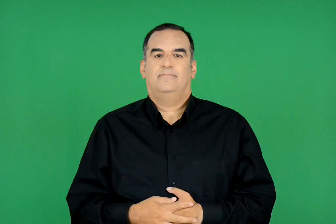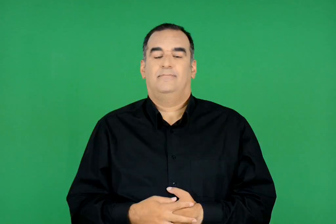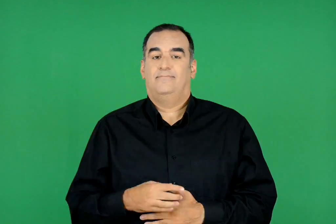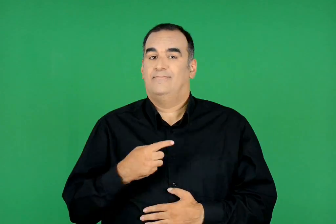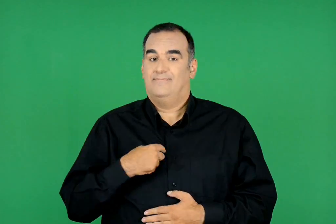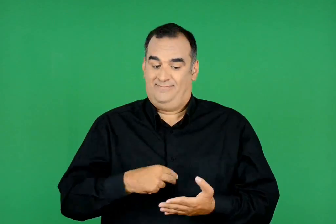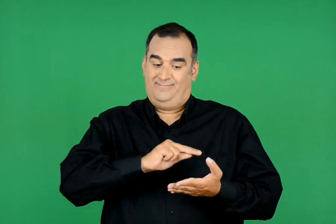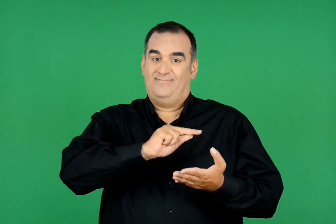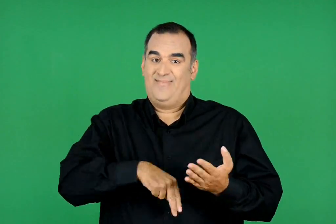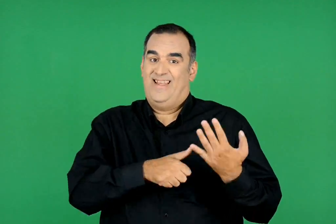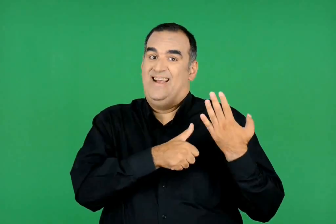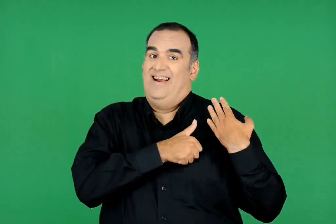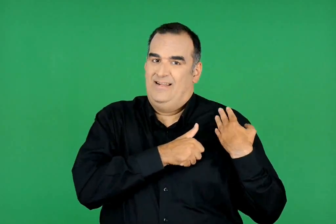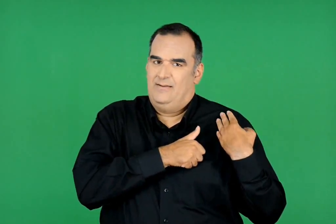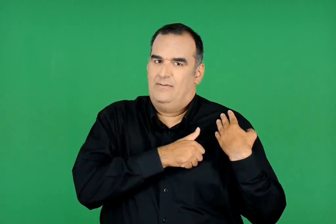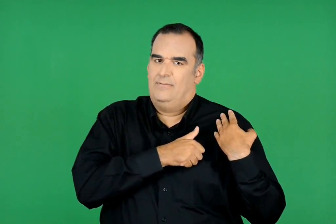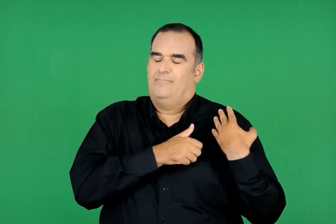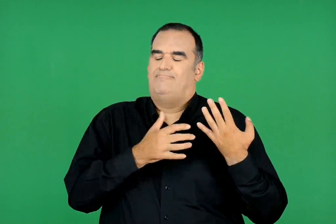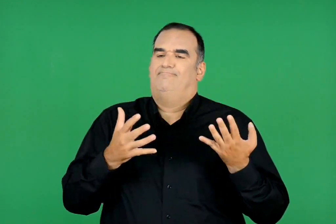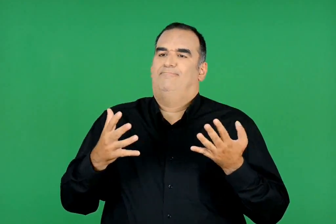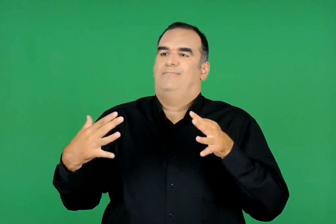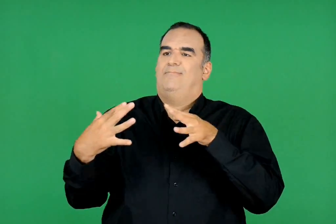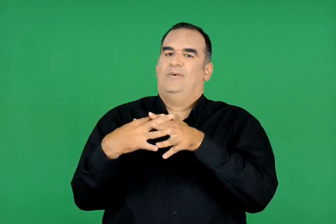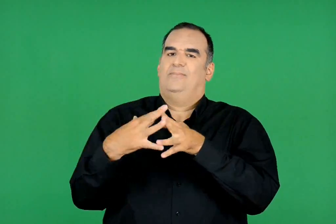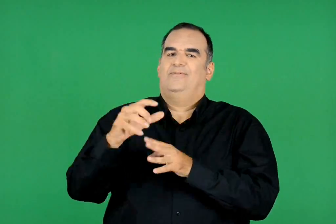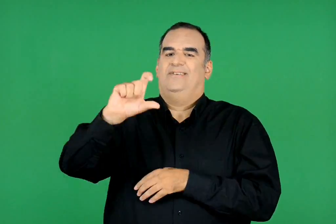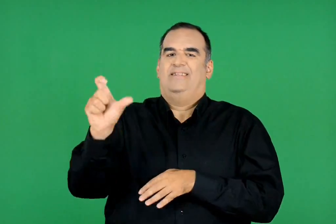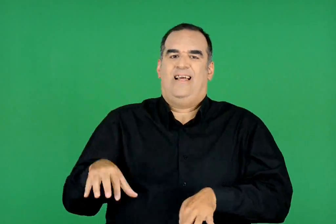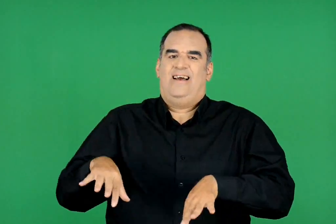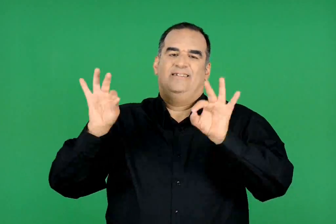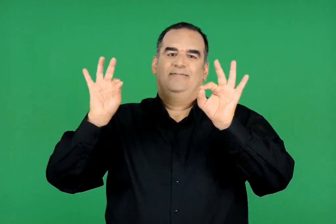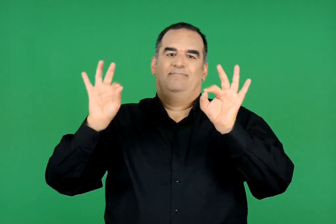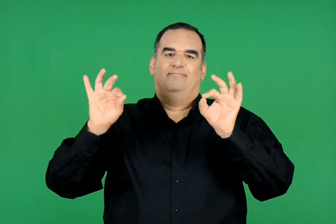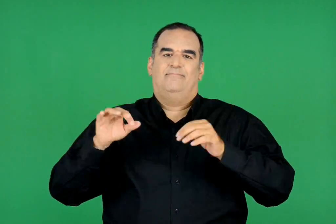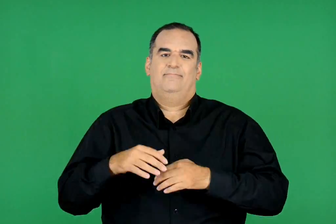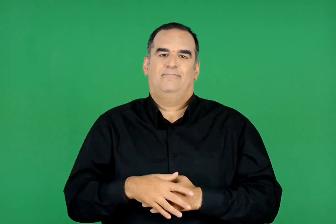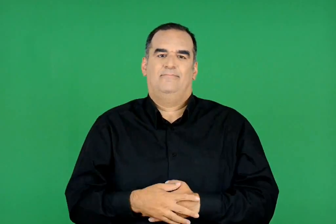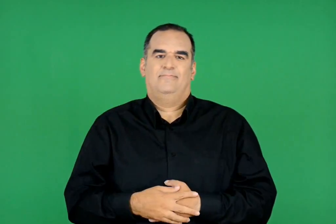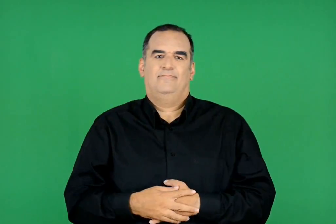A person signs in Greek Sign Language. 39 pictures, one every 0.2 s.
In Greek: γράφτηκα στην έκτη , αλλά κηρύχτηκε ο πόλεμος με τους ιταλούς
